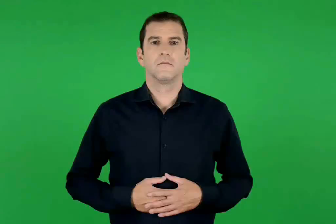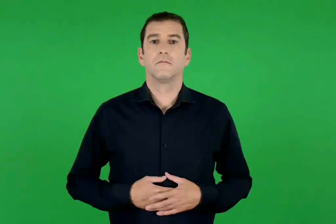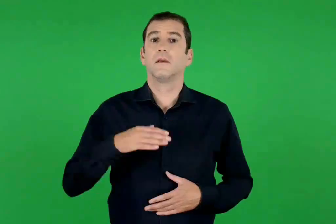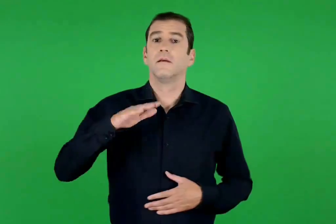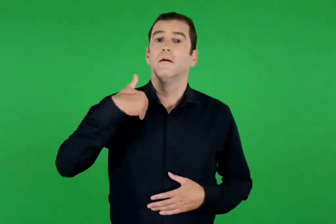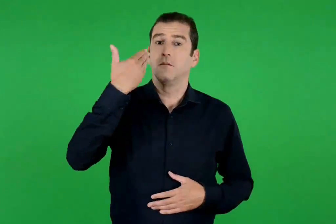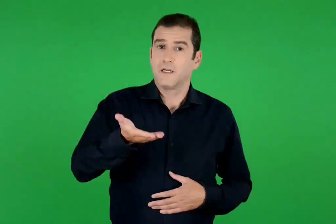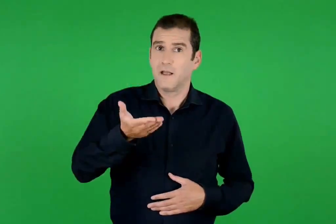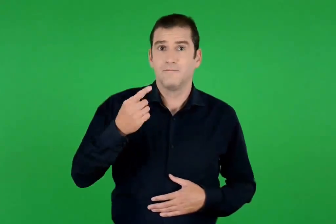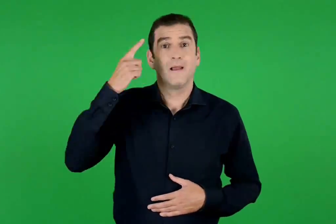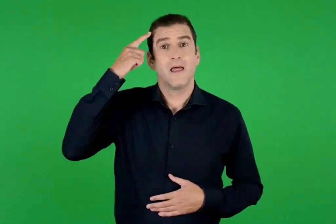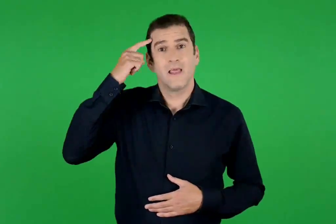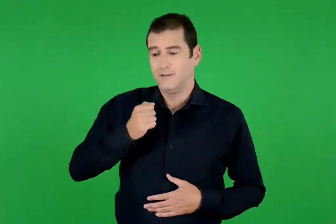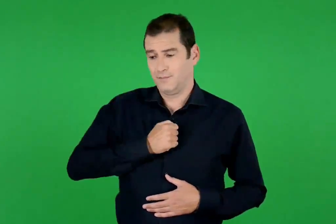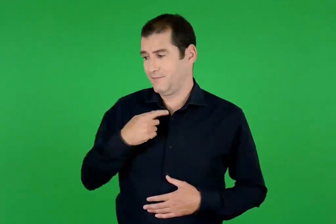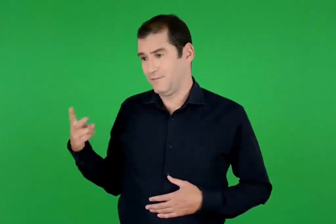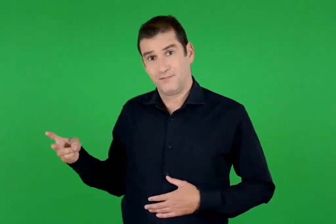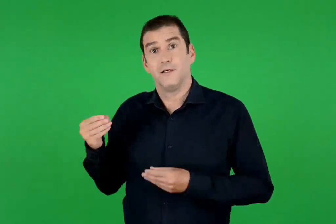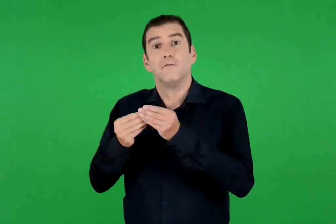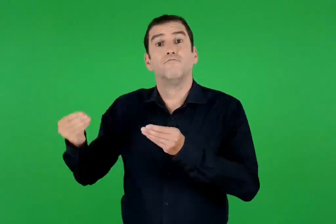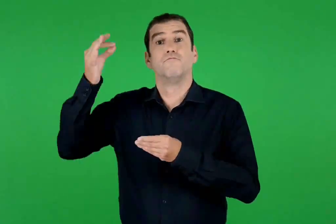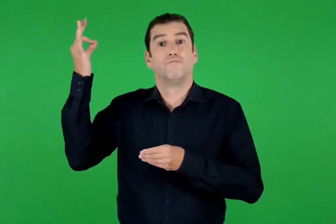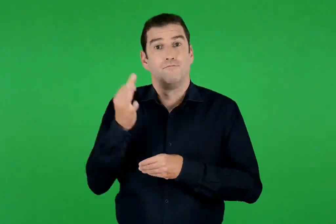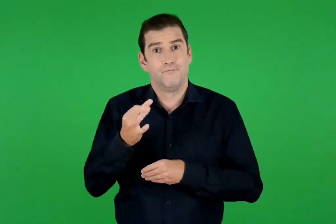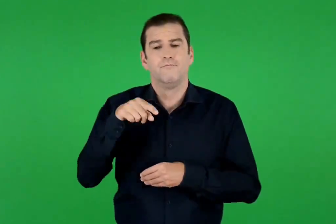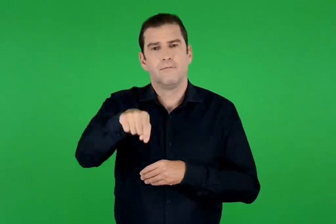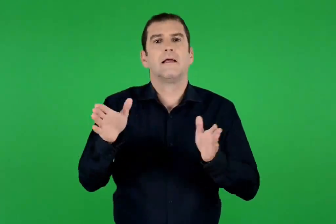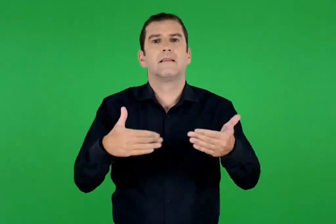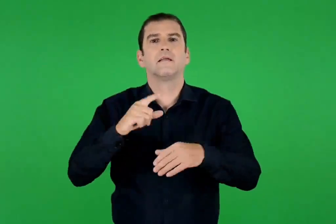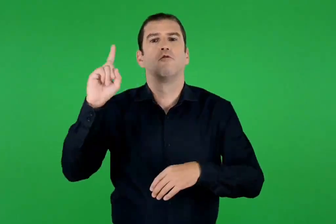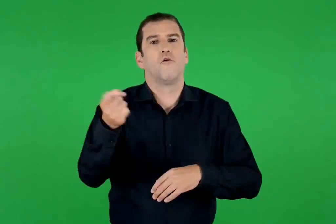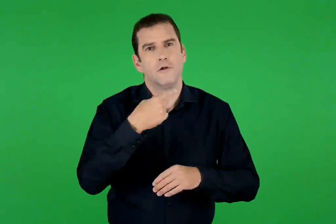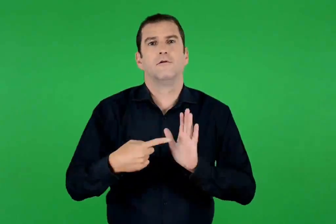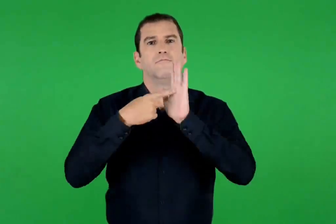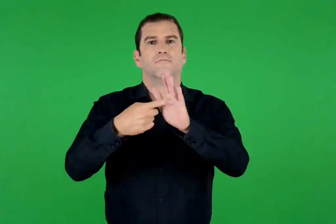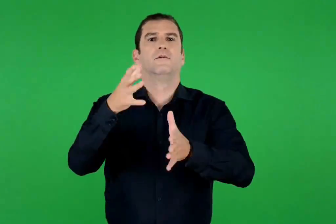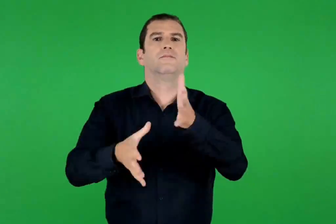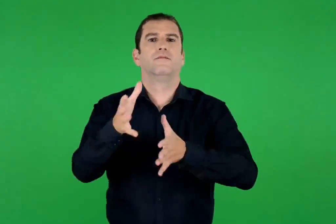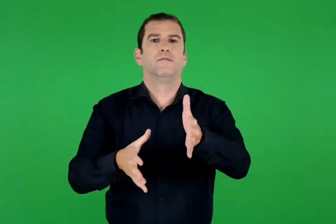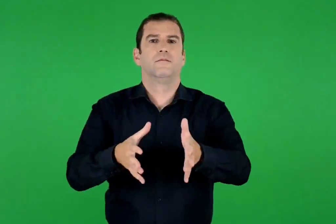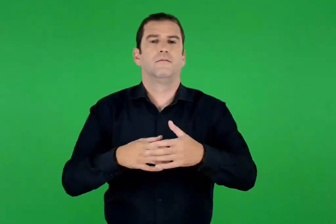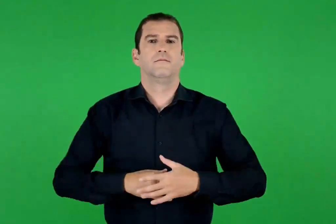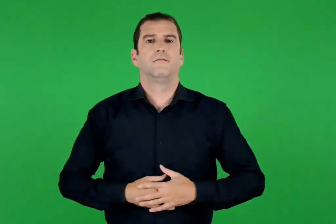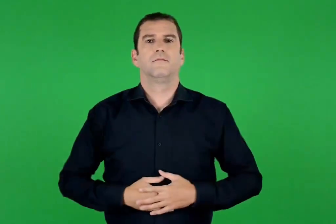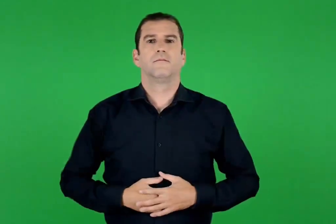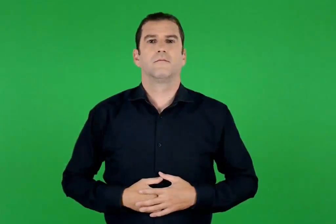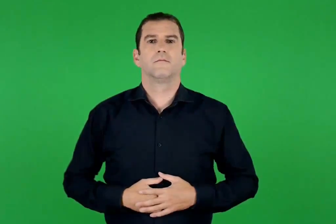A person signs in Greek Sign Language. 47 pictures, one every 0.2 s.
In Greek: ύστερα , ανακοινώνουμε μαζί τις καλύτερες ιδέες μας σε όλη την τάξη
